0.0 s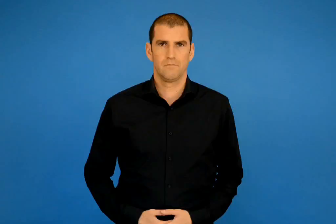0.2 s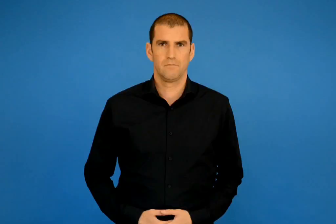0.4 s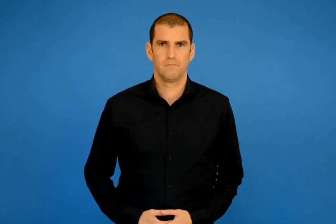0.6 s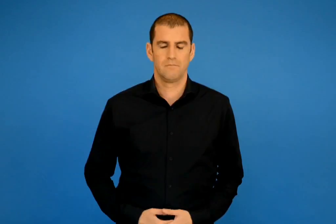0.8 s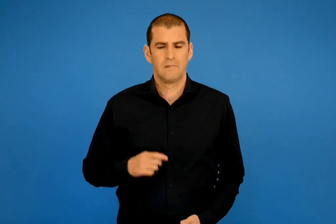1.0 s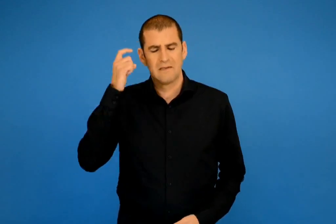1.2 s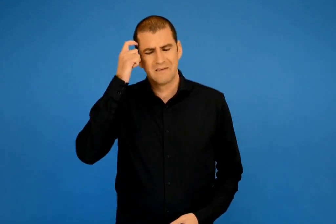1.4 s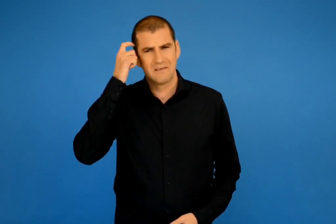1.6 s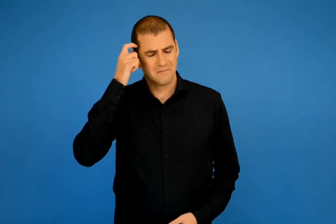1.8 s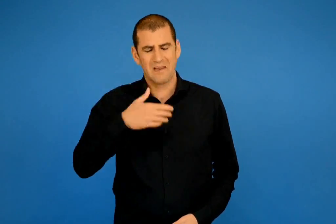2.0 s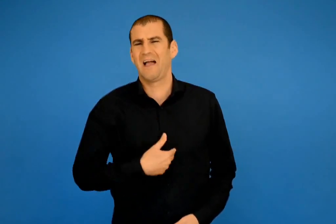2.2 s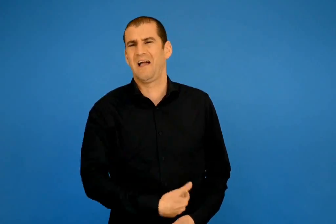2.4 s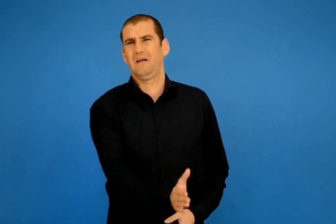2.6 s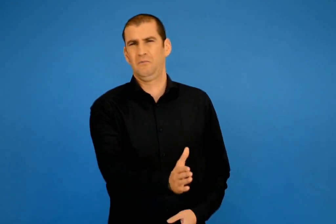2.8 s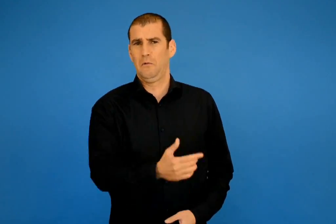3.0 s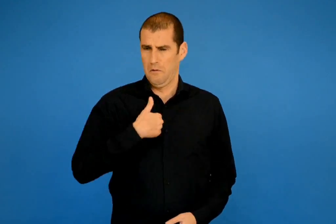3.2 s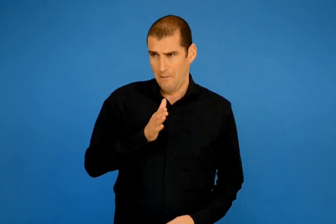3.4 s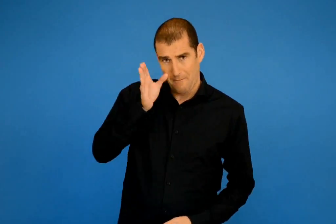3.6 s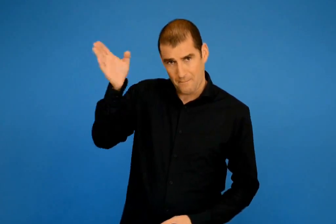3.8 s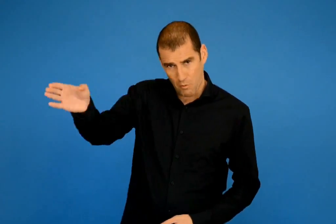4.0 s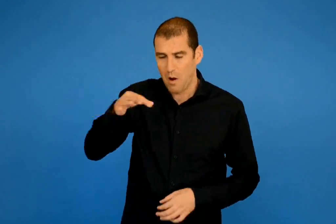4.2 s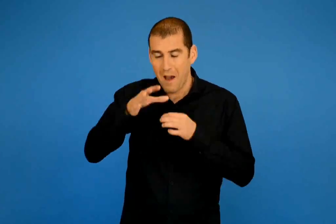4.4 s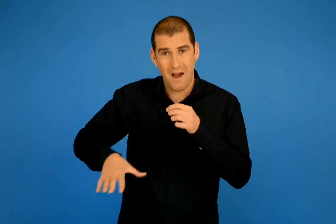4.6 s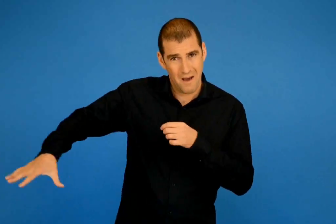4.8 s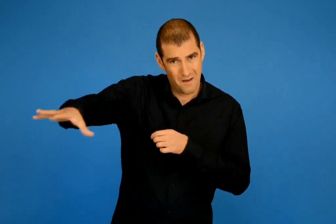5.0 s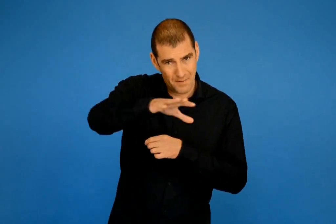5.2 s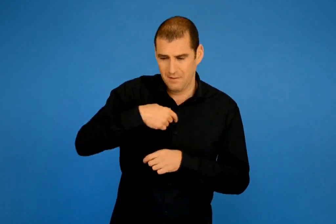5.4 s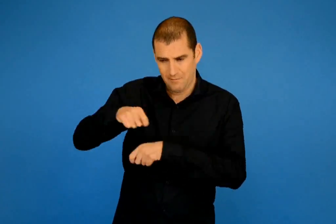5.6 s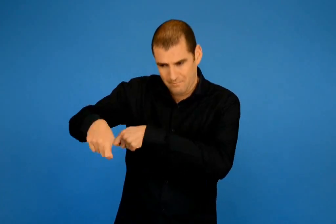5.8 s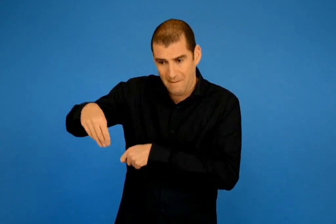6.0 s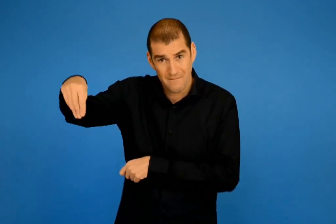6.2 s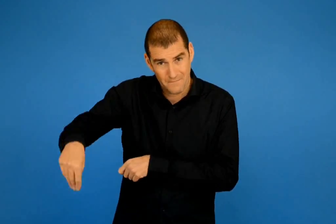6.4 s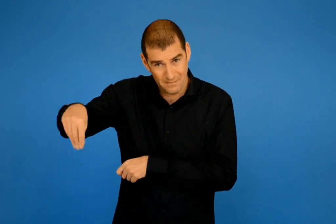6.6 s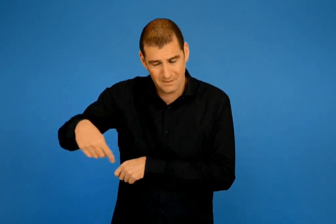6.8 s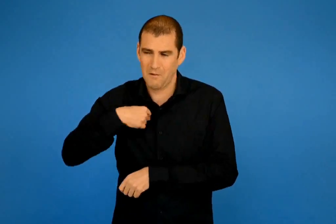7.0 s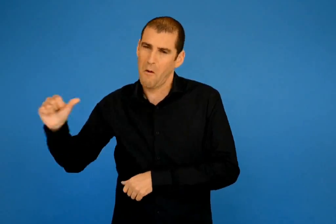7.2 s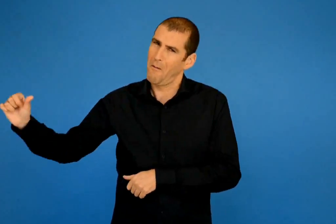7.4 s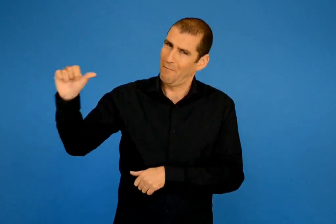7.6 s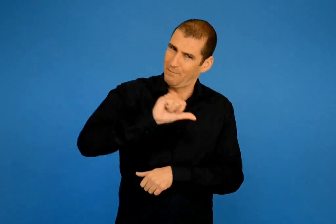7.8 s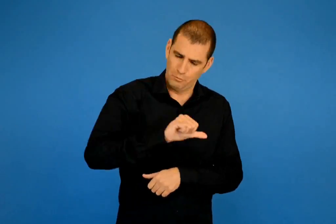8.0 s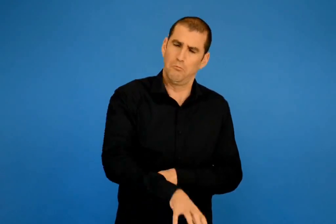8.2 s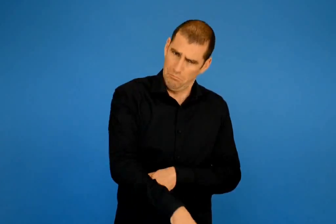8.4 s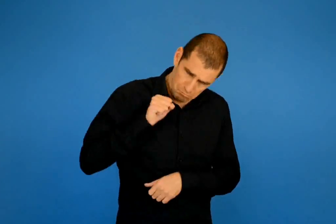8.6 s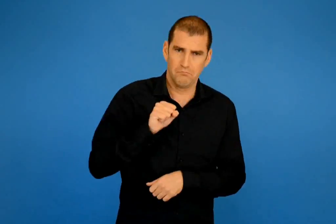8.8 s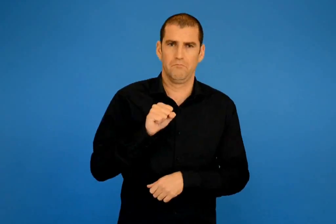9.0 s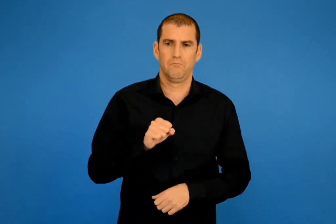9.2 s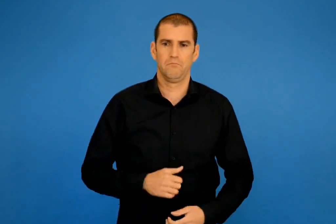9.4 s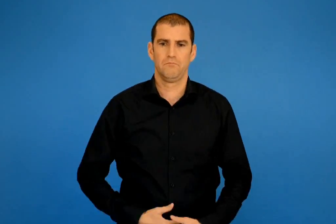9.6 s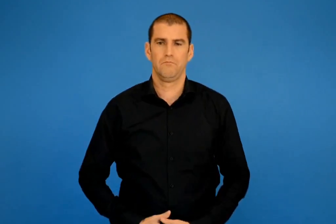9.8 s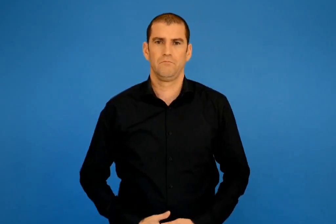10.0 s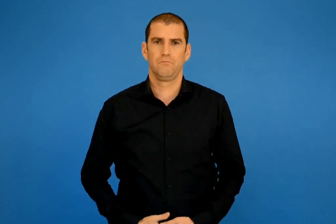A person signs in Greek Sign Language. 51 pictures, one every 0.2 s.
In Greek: άσε σκέφτηκε θα πάω να σκάψω το αμπέλι μου να φυτέψω τα υπόλοιπα κουκιά και στο γυρισμό θα το βγάλω
